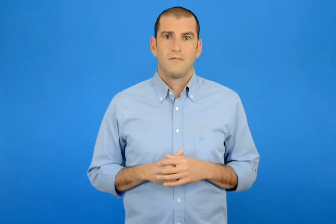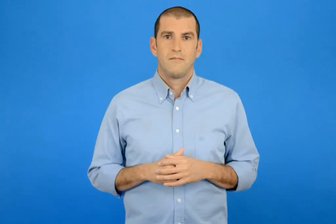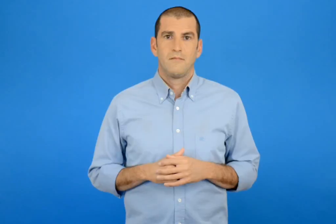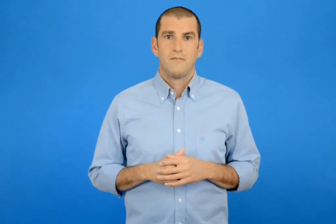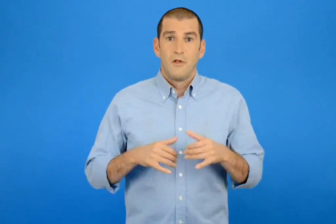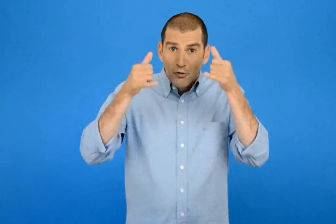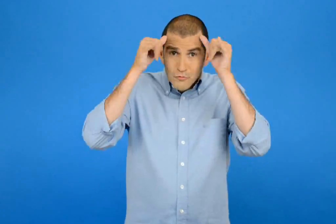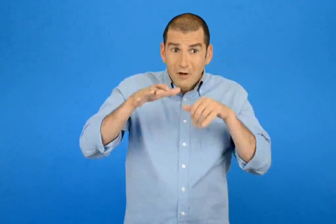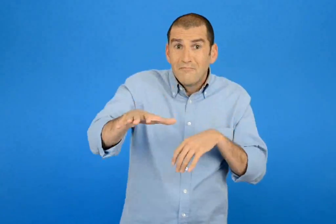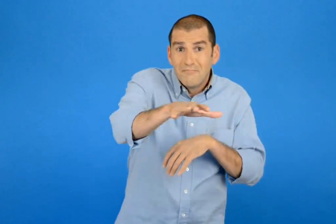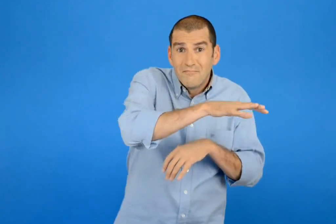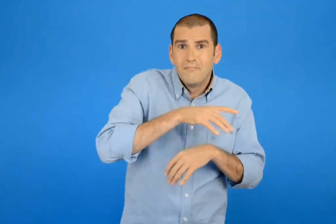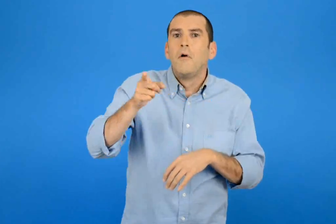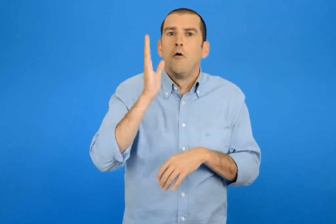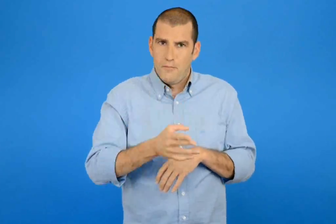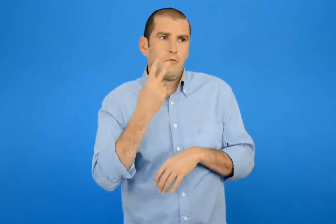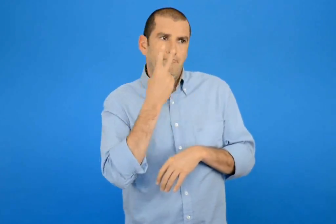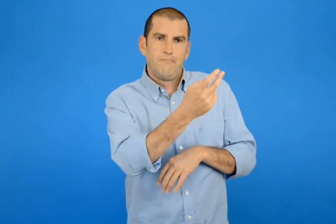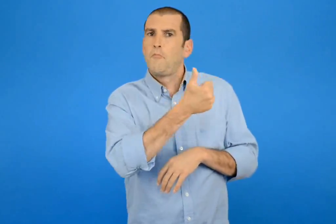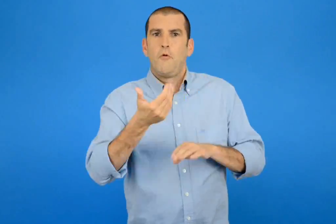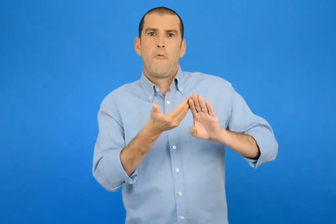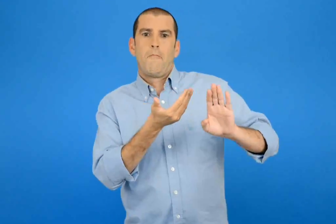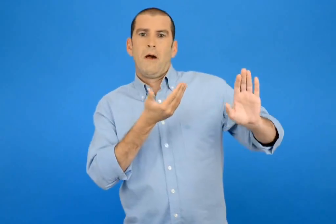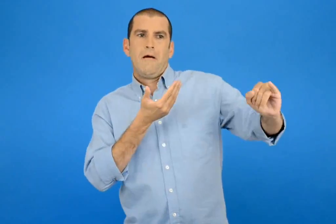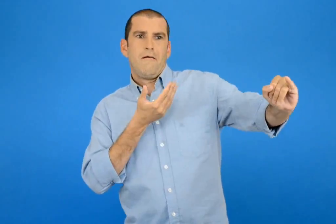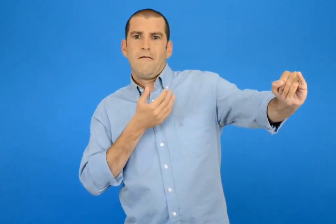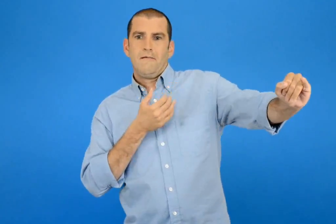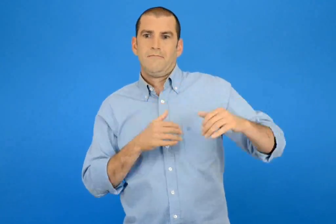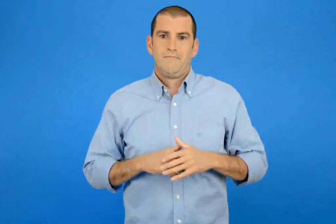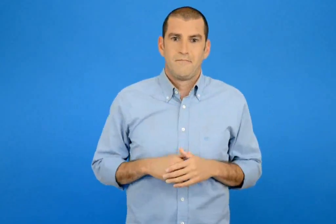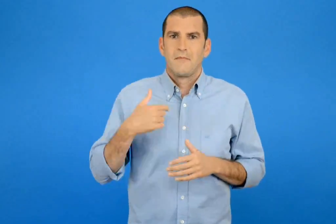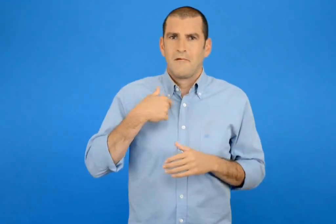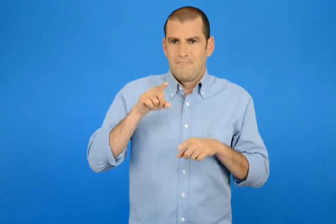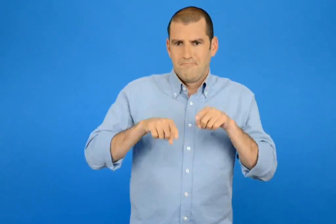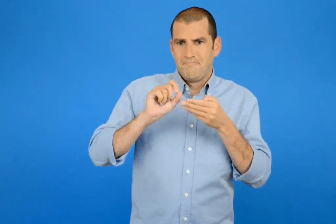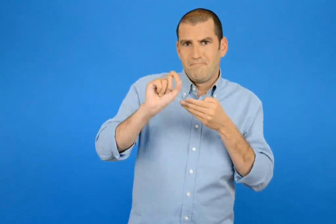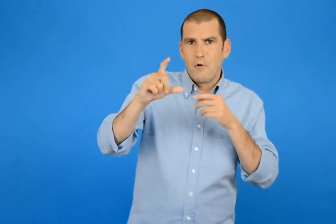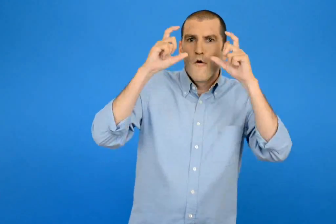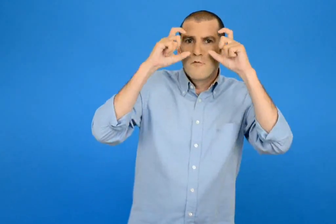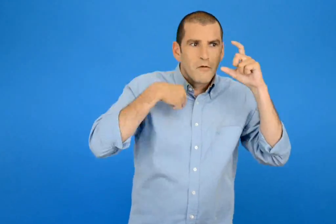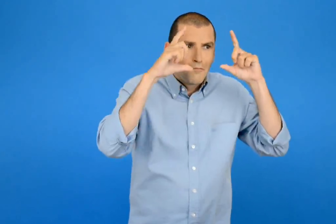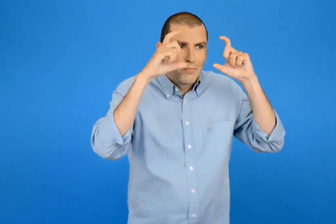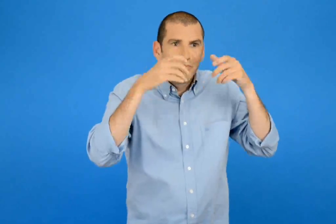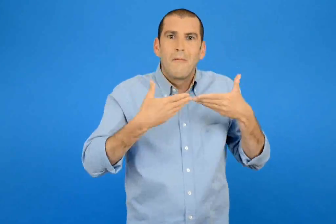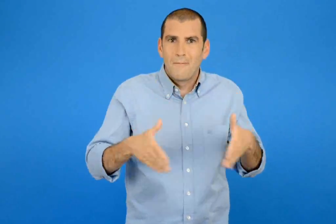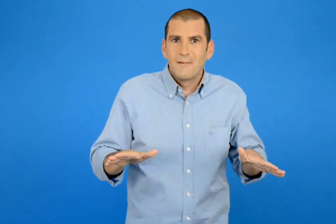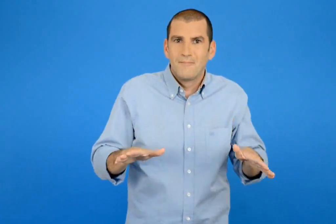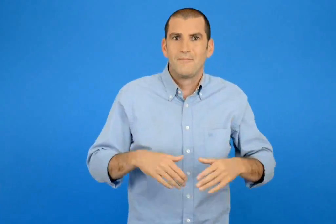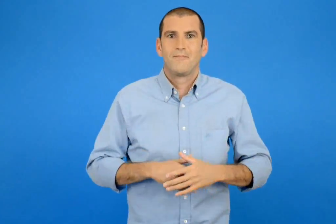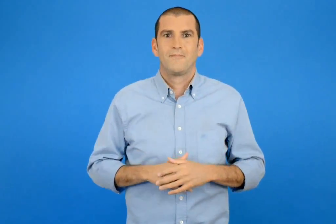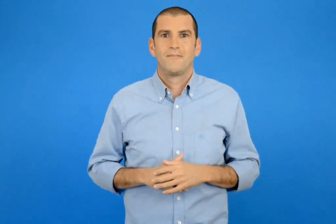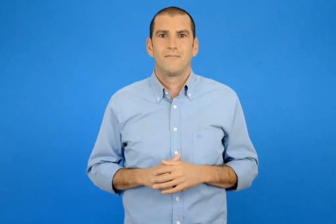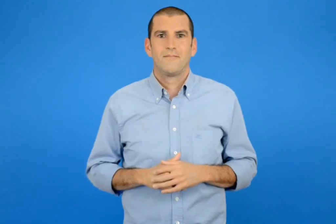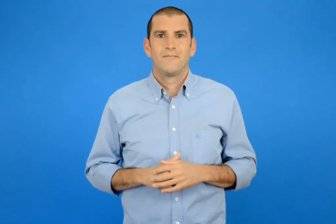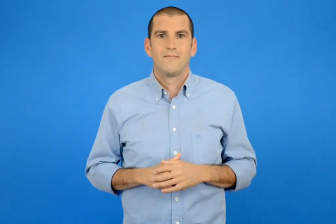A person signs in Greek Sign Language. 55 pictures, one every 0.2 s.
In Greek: μπορείς να τα δεις και να τα φωτογραφήσεις μόνο από μακριά σου στέλνω μερικές από τις φωτογραφίες που τράβηξα
